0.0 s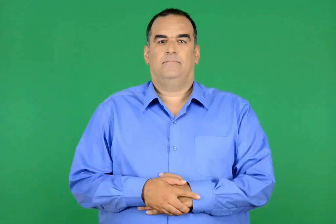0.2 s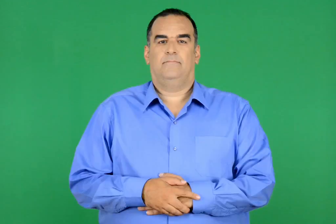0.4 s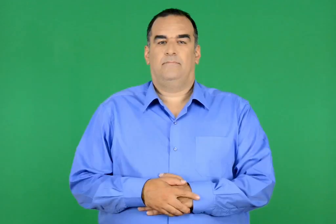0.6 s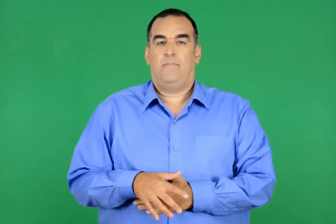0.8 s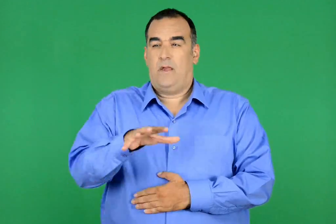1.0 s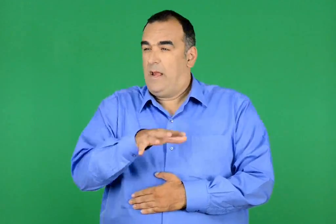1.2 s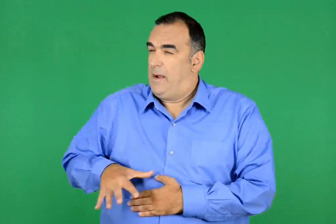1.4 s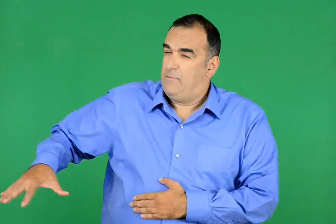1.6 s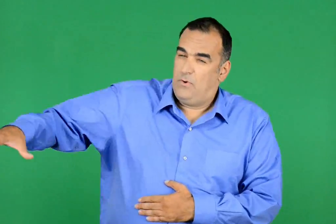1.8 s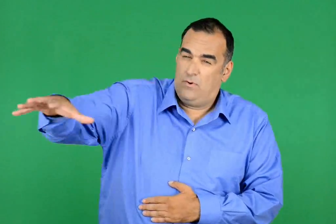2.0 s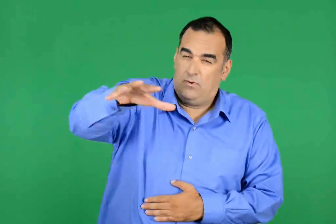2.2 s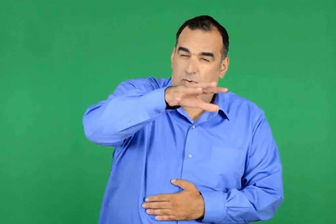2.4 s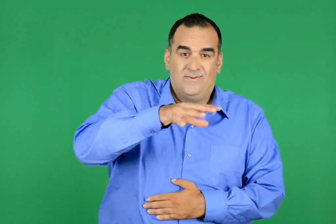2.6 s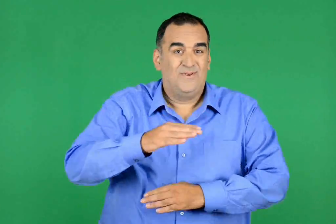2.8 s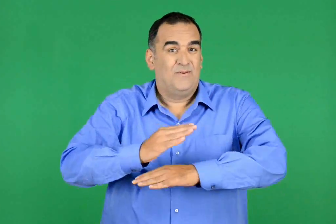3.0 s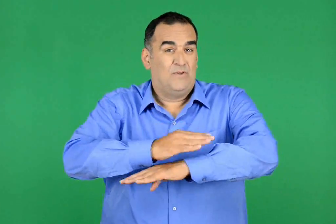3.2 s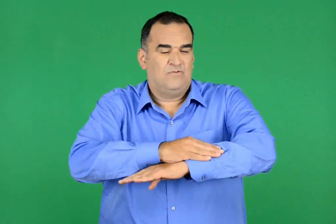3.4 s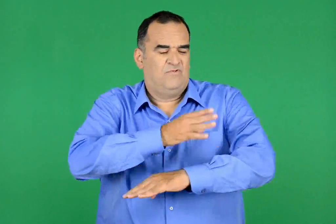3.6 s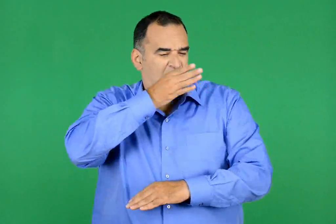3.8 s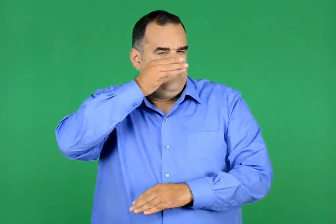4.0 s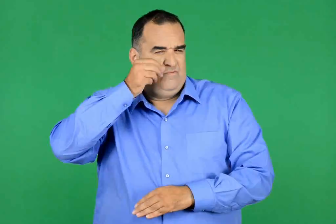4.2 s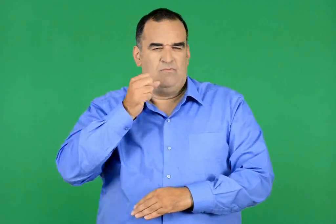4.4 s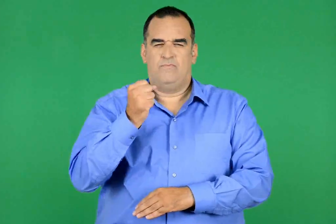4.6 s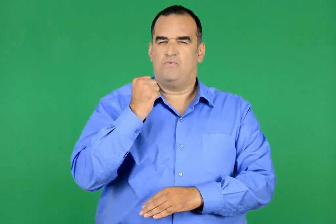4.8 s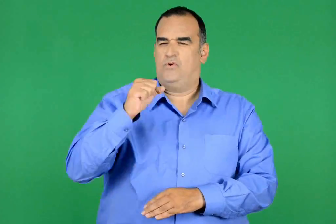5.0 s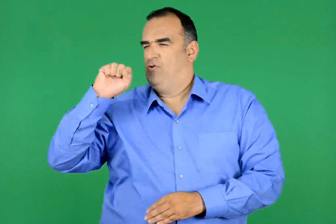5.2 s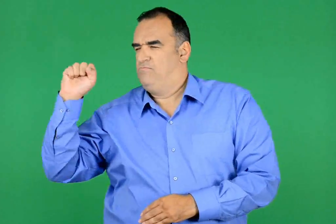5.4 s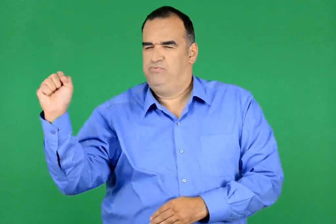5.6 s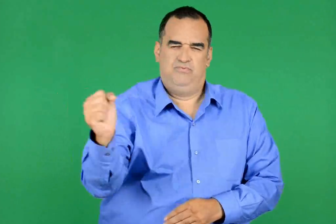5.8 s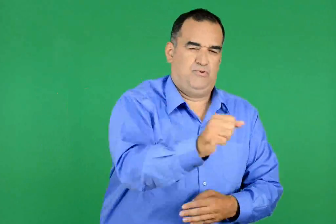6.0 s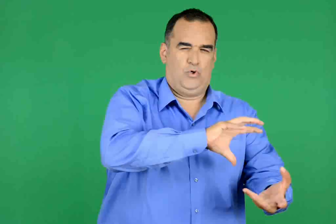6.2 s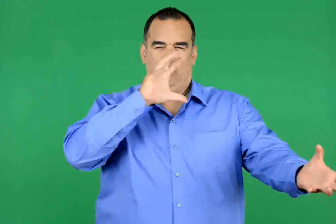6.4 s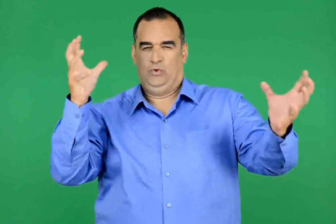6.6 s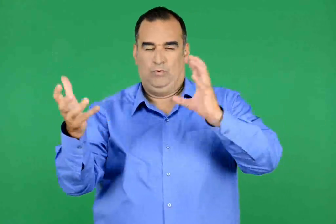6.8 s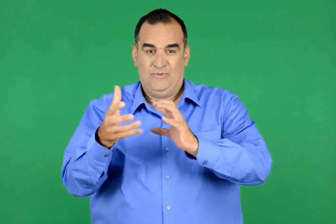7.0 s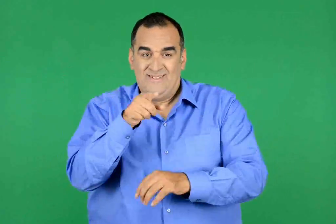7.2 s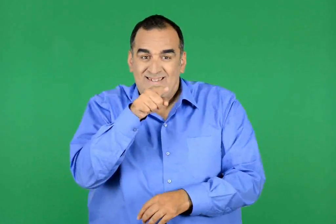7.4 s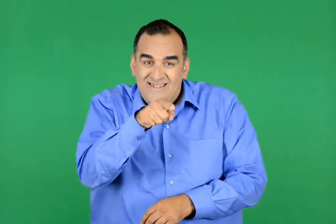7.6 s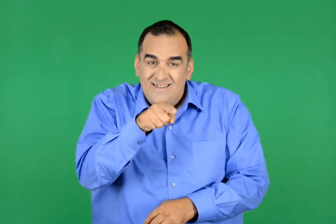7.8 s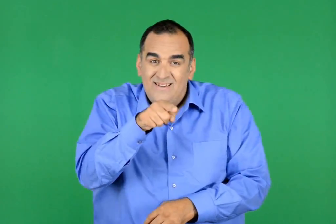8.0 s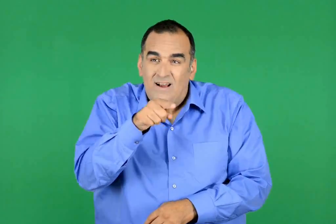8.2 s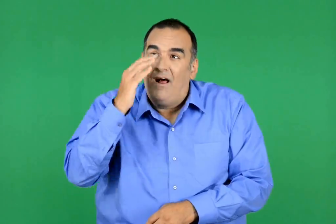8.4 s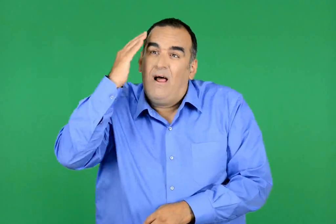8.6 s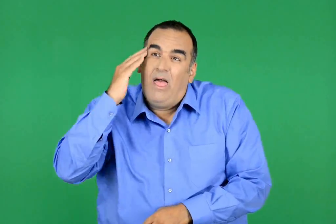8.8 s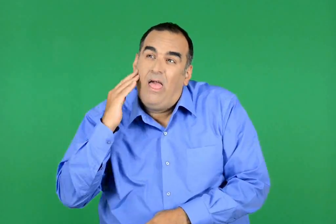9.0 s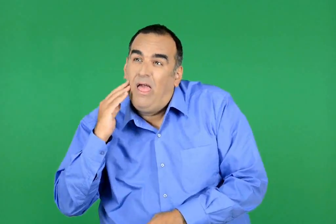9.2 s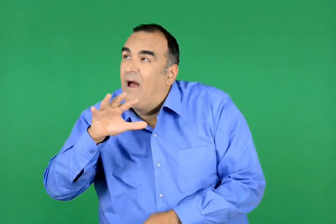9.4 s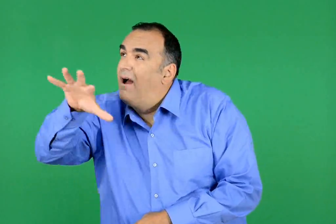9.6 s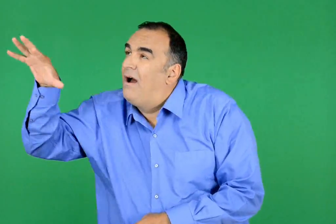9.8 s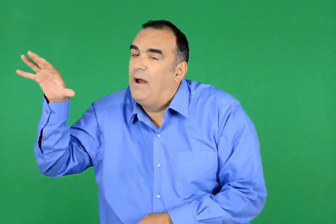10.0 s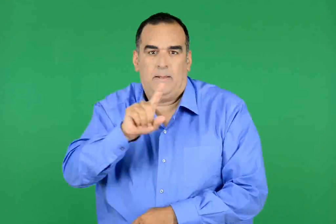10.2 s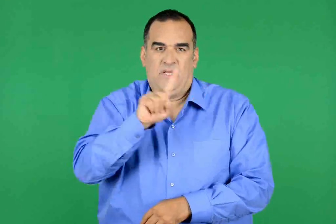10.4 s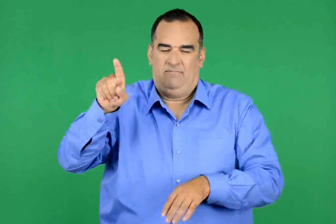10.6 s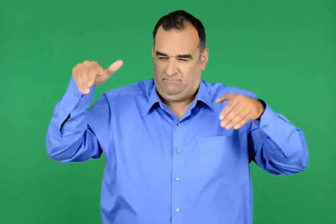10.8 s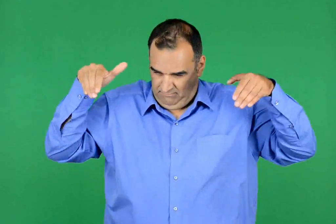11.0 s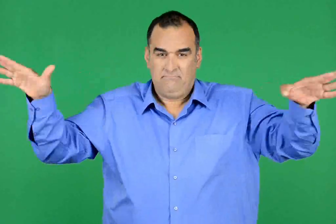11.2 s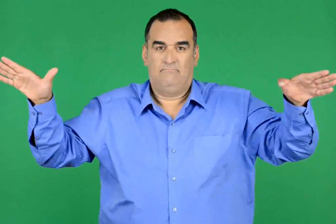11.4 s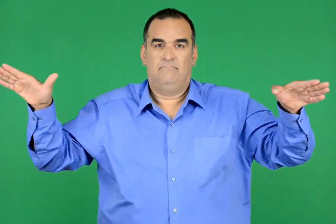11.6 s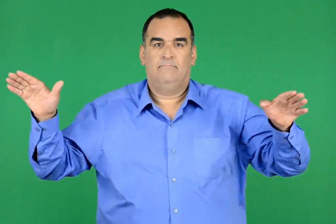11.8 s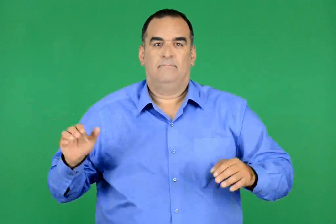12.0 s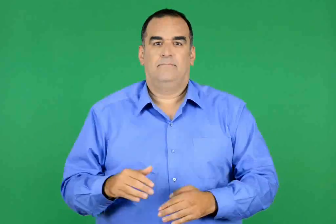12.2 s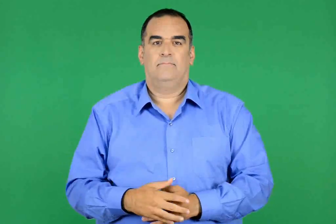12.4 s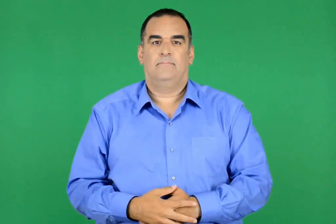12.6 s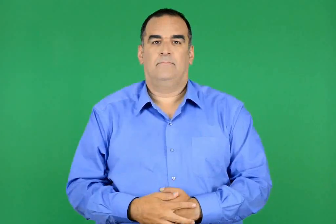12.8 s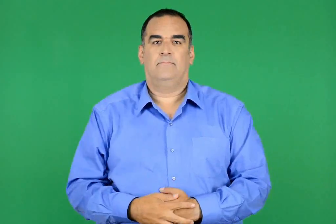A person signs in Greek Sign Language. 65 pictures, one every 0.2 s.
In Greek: από τους ποντικούς πλιότερο αντρειωμένος και δυνατός κανείς δεν είναι στον κόσμο και καθόλου κανένα να µην ακούς
